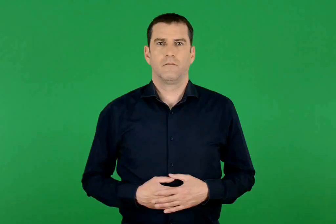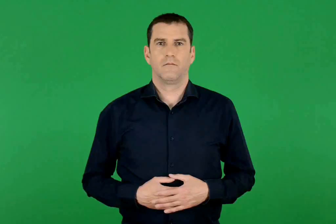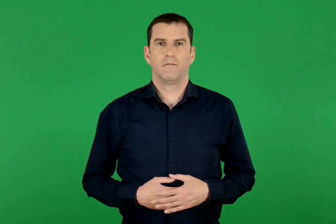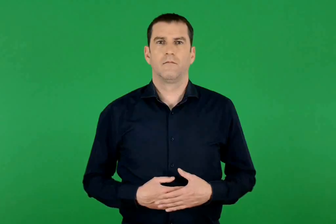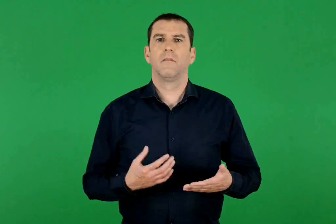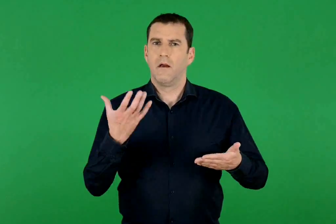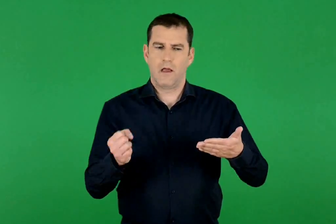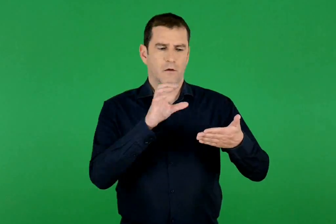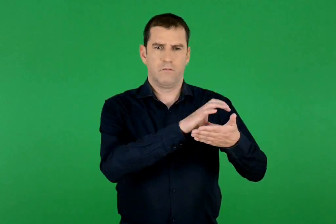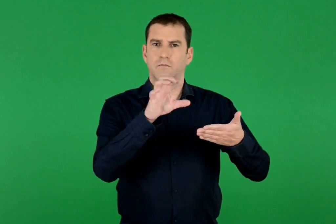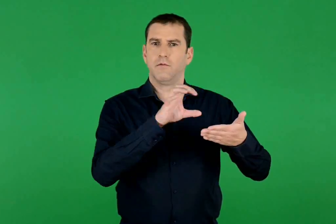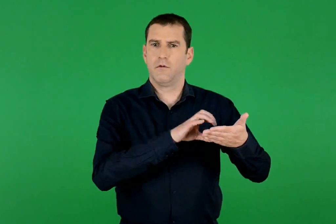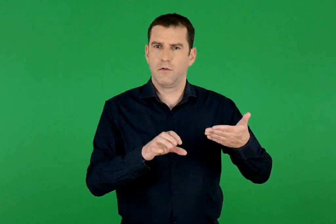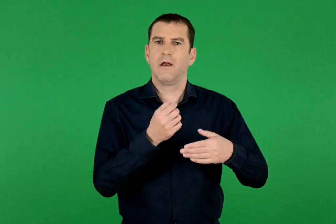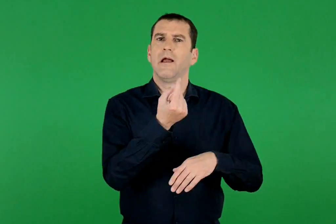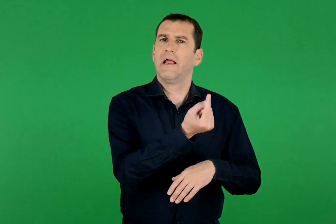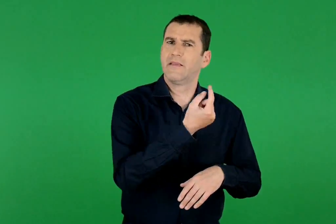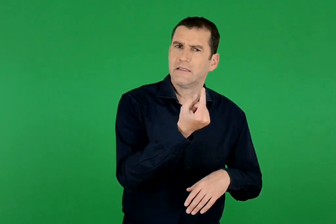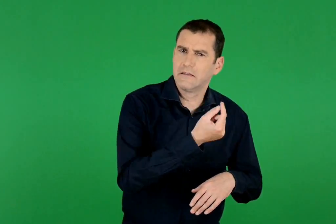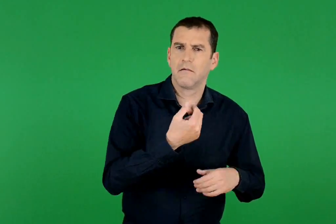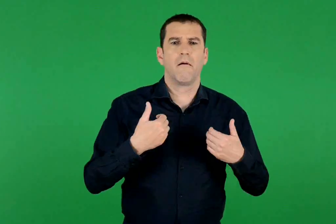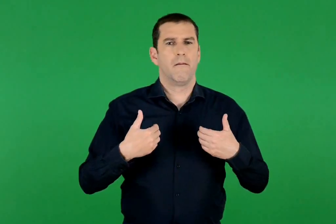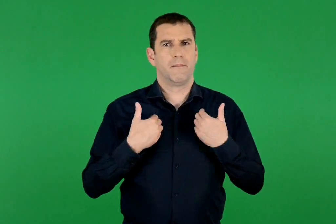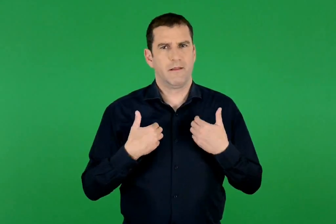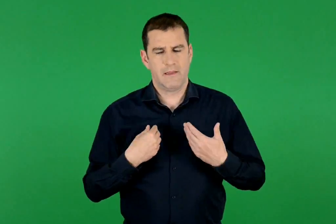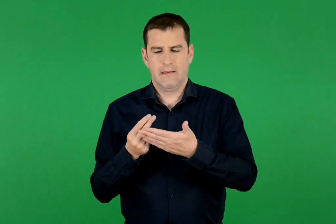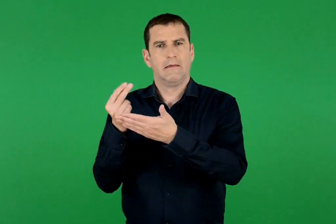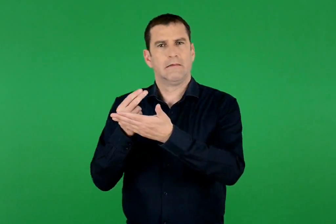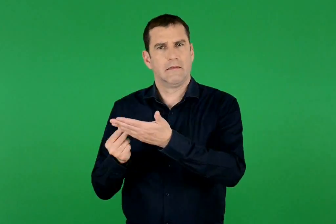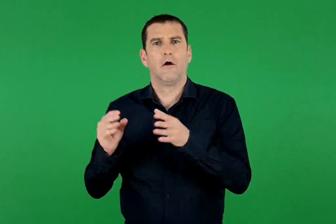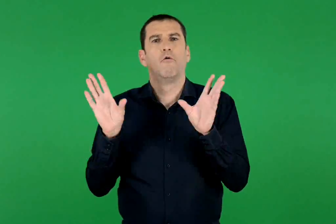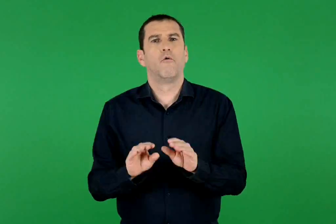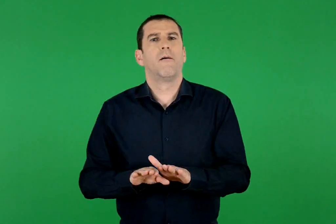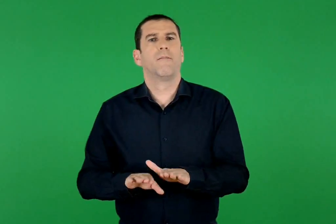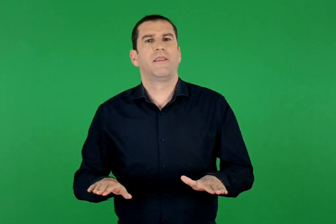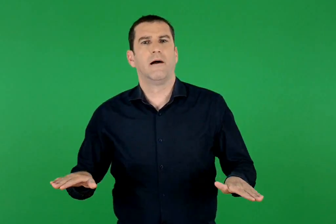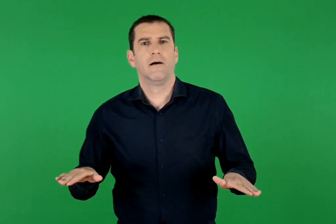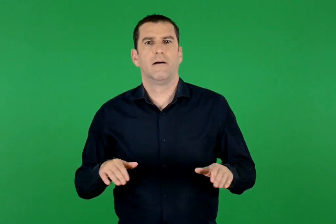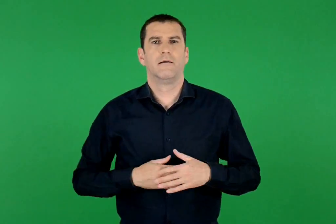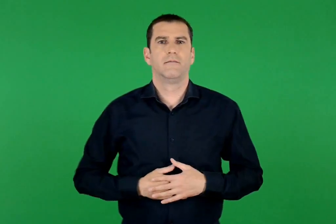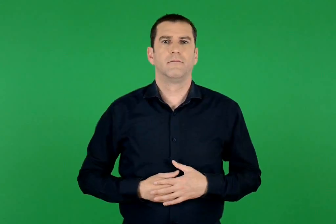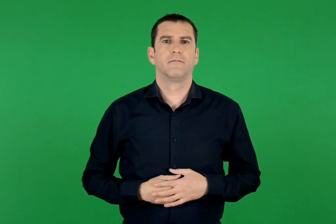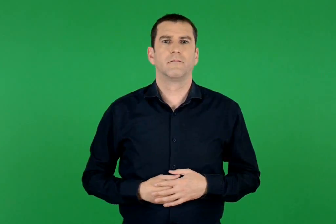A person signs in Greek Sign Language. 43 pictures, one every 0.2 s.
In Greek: που περιέχει ειδήσεις , παιχνίδια και σκίτσα για παιδιά
